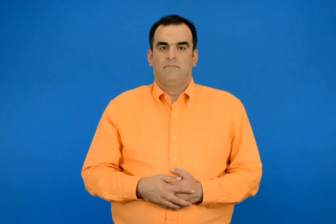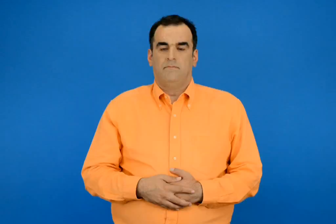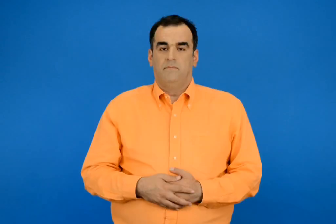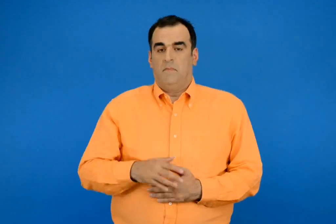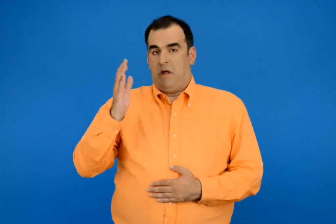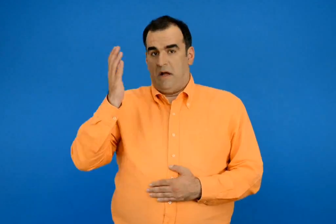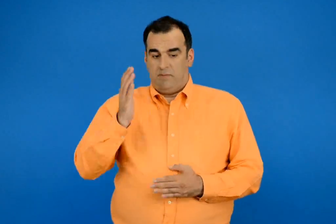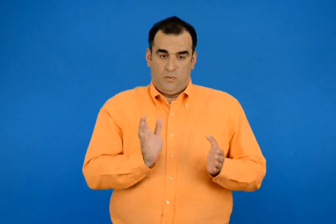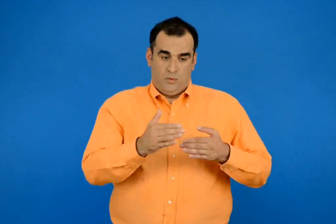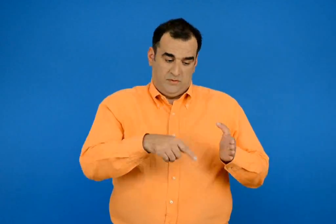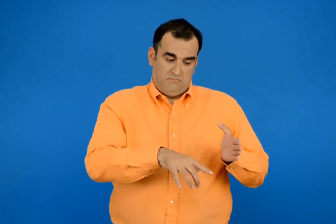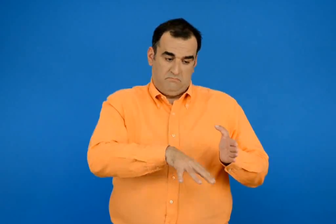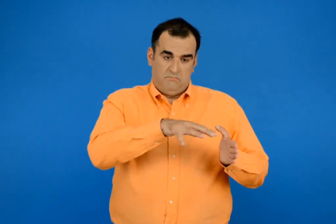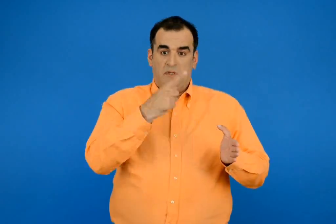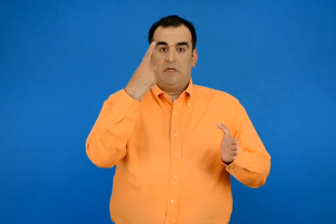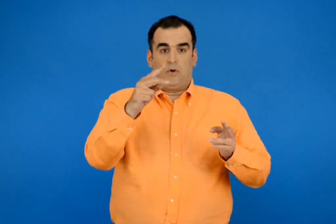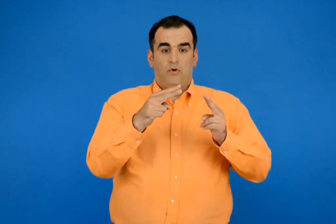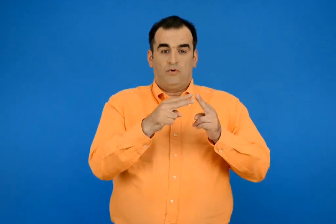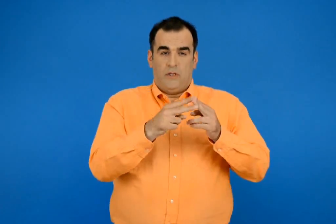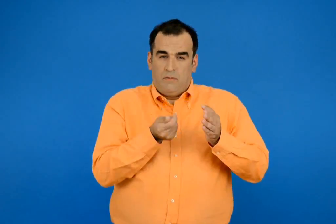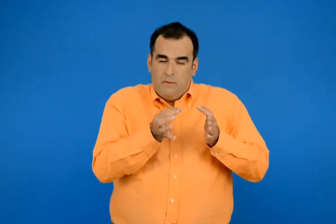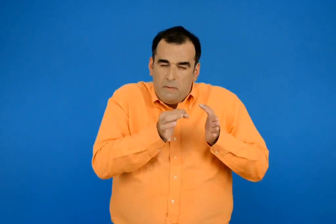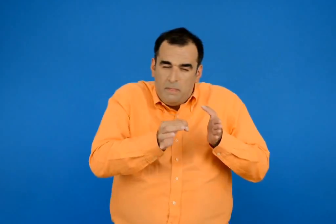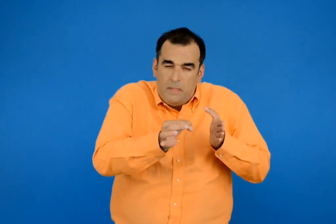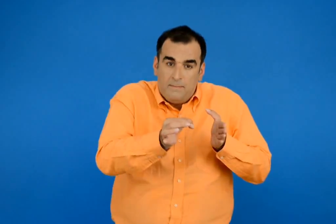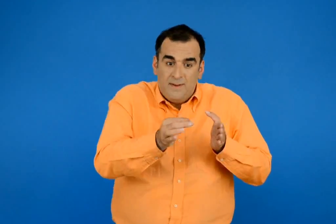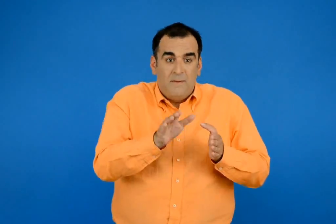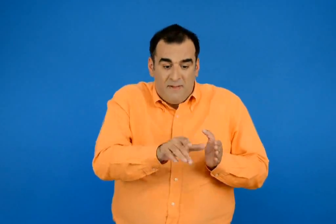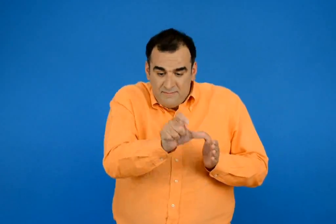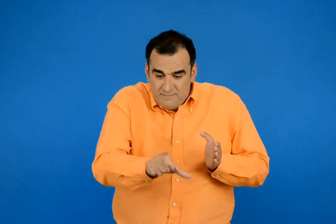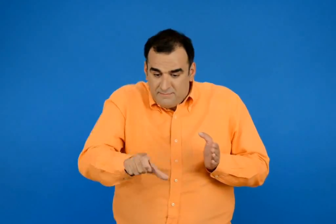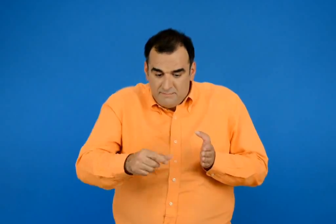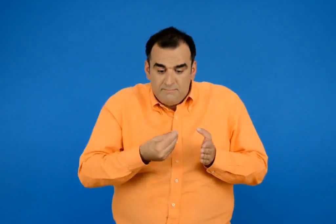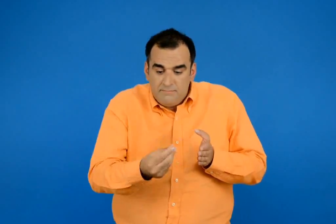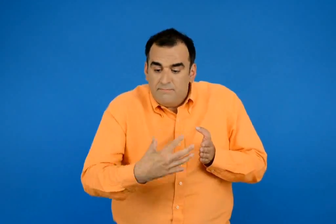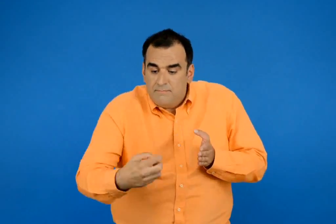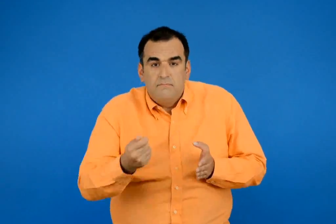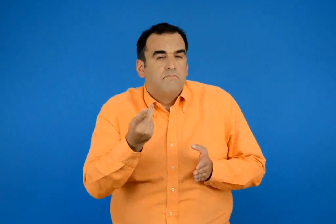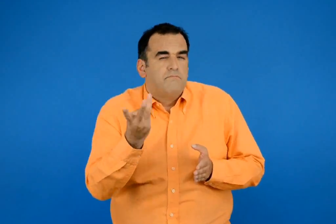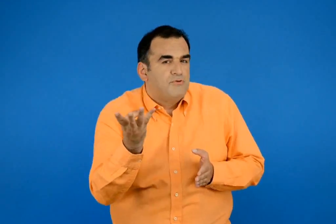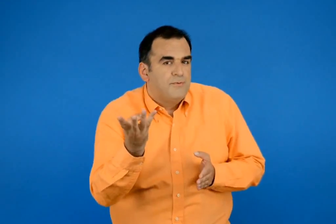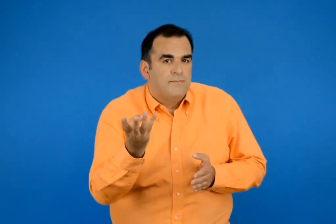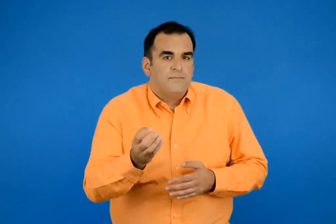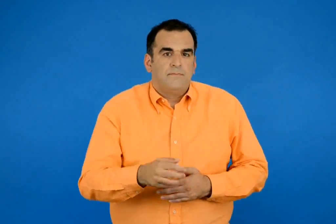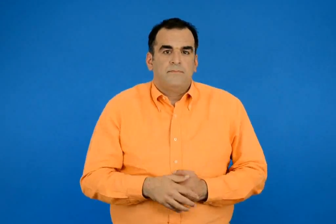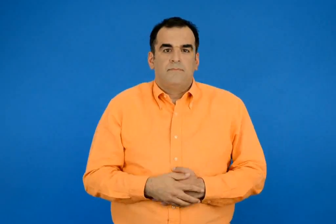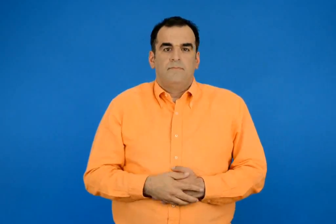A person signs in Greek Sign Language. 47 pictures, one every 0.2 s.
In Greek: αν το κουτί είχε 100 σοκολατάκια ποσά θα έπαιρνε το κάθε παιδί ;
